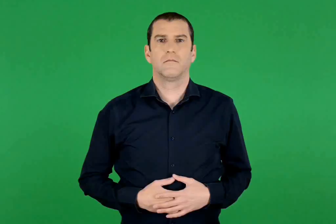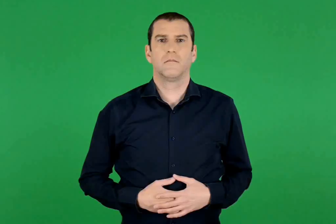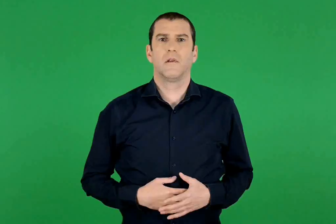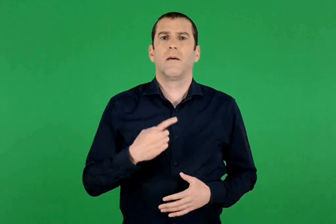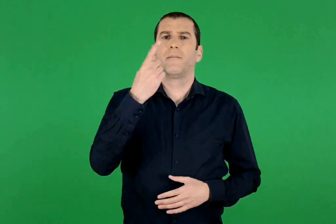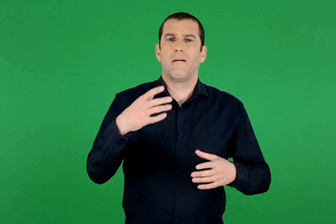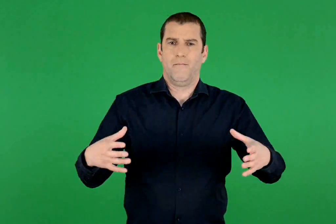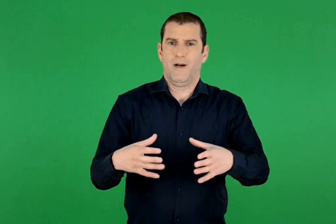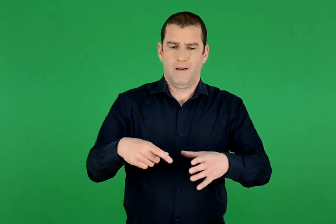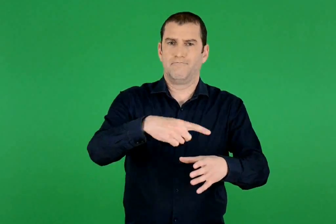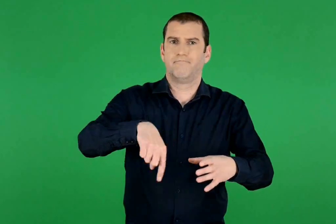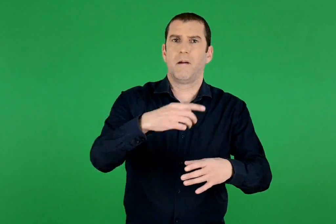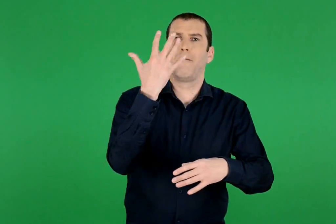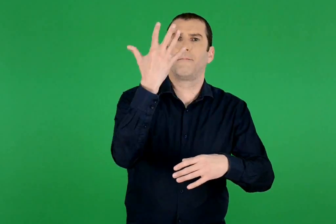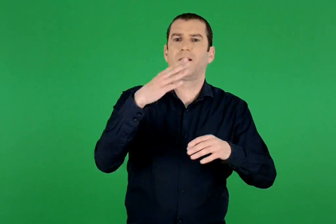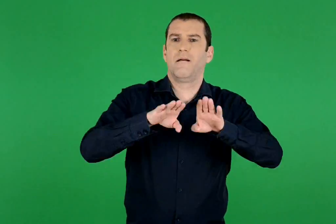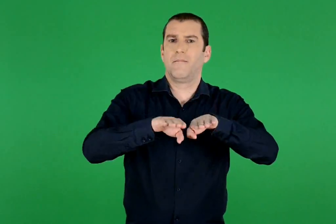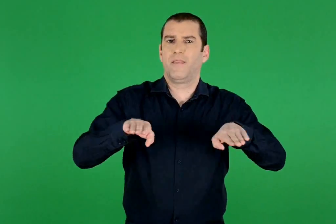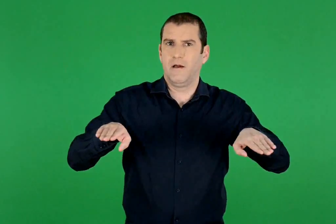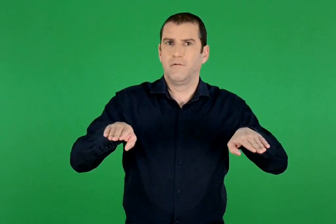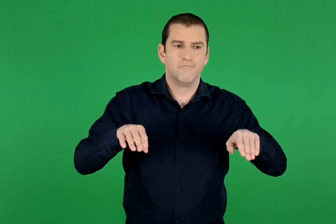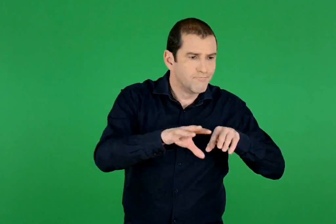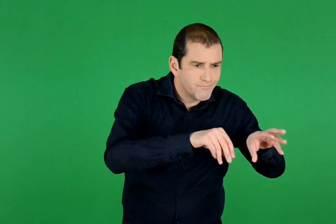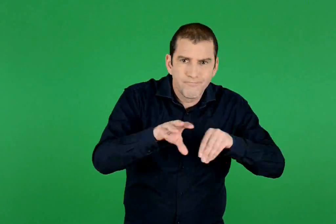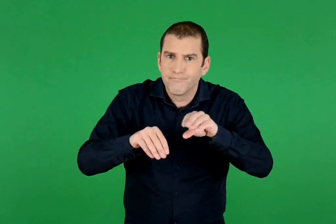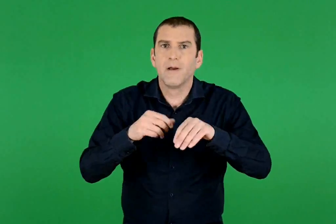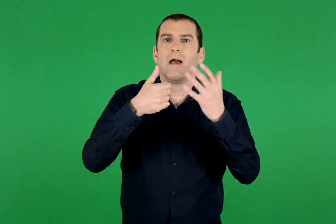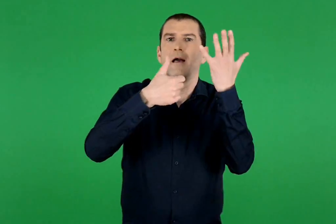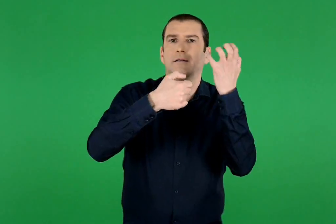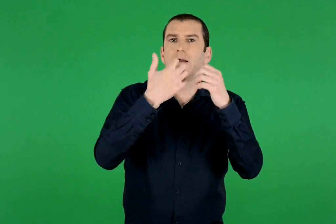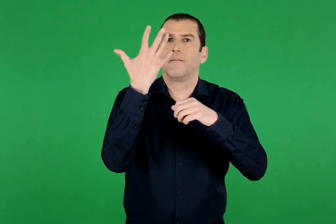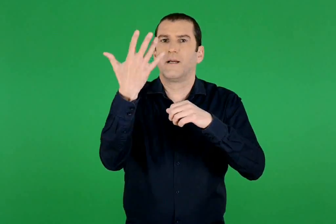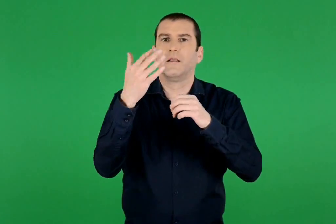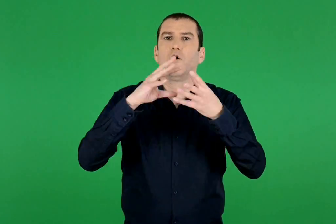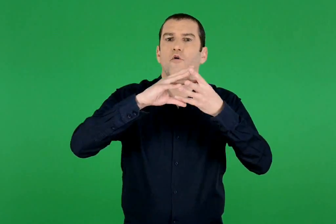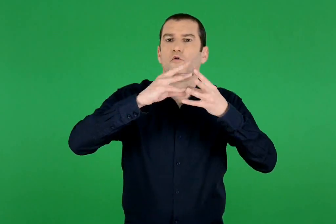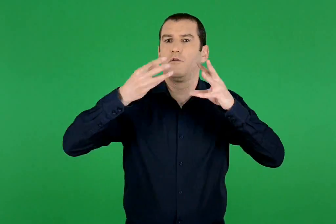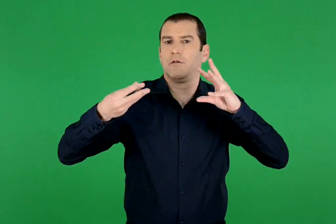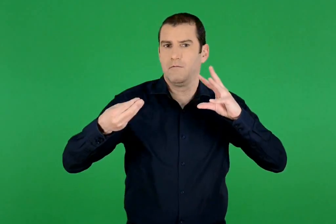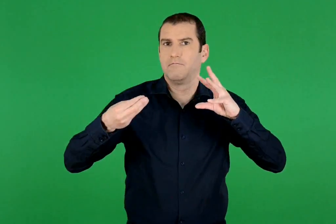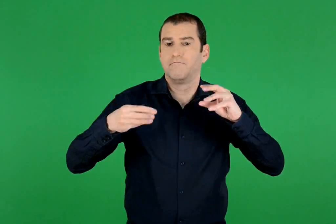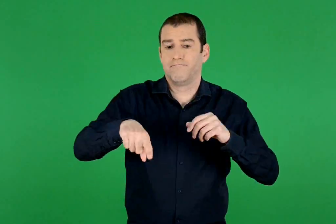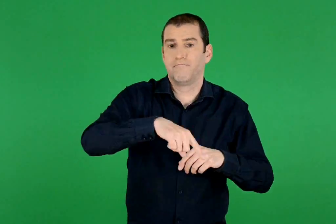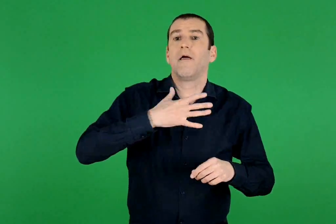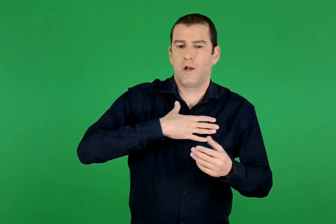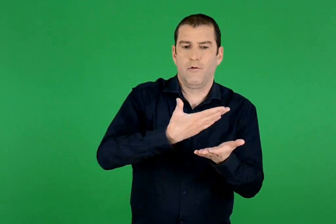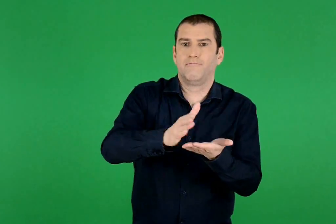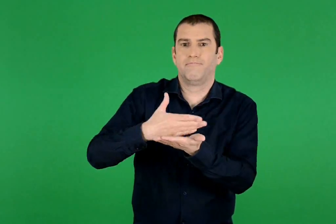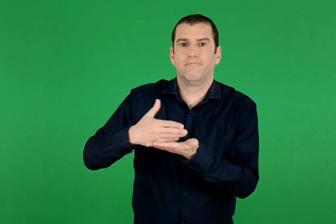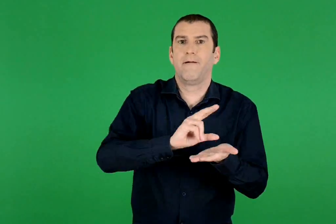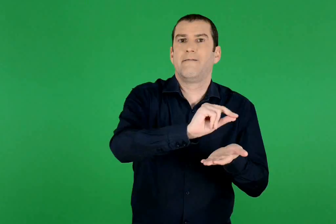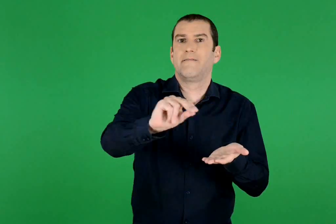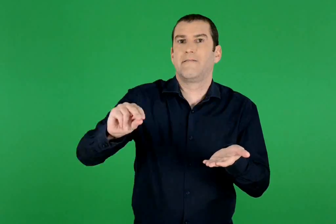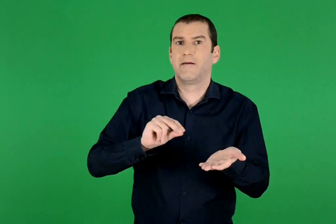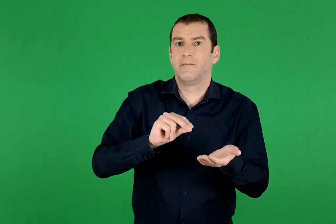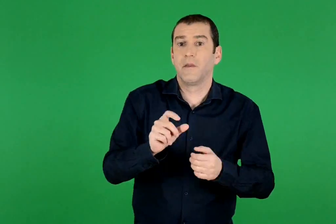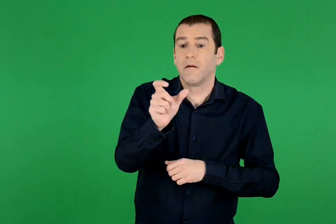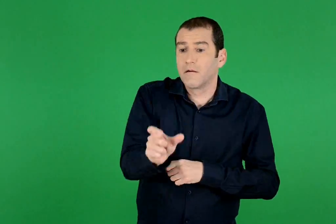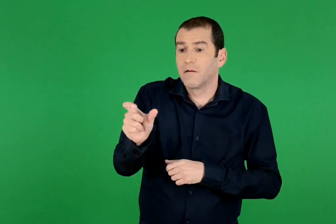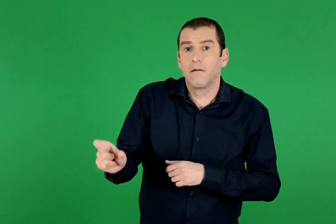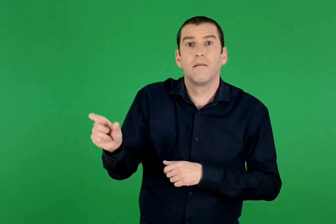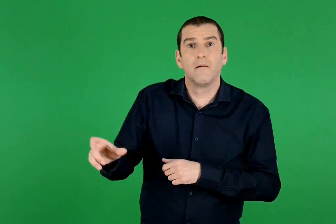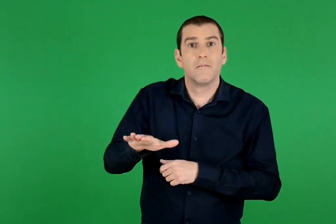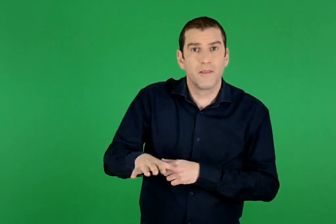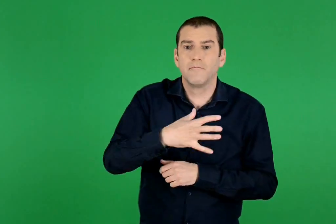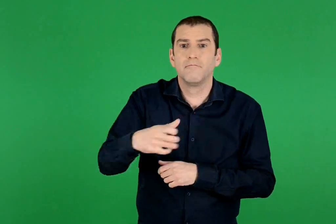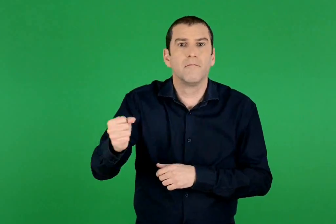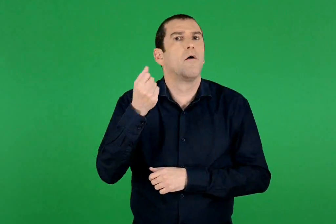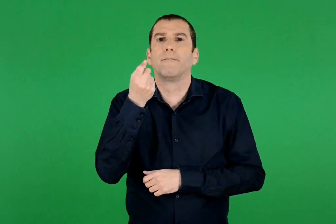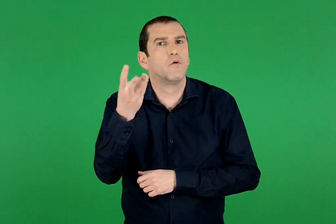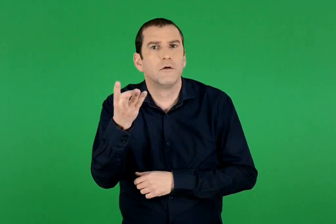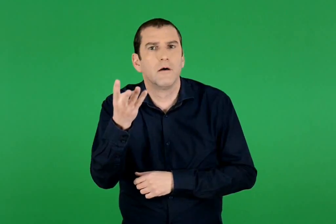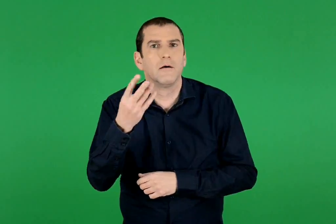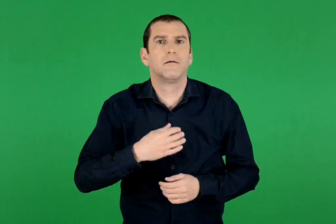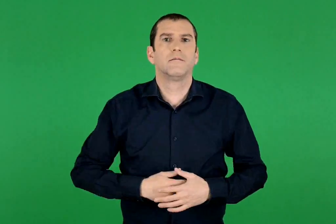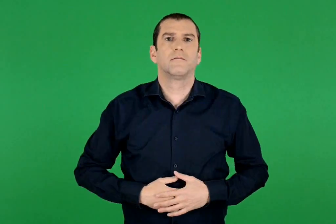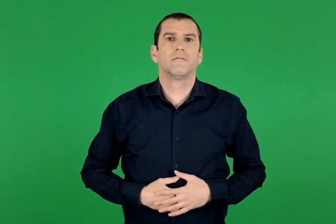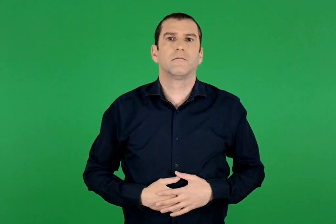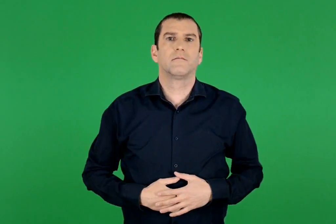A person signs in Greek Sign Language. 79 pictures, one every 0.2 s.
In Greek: μια παρέα 5 παιδιών μάζεψαν 65 κοχύλια. θέλουν να τα μοιραστούν εξίσου. πόσα κοχύλια θα πάρει το κάθε παιδί ;
